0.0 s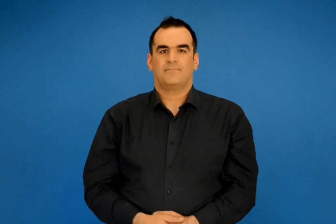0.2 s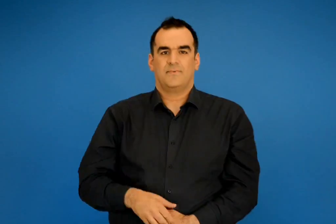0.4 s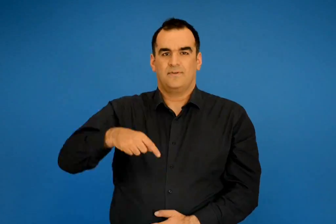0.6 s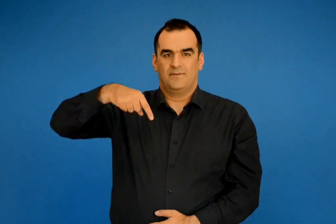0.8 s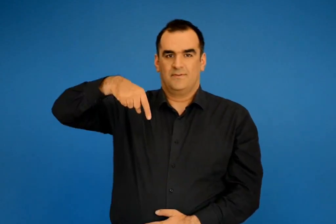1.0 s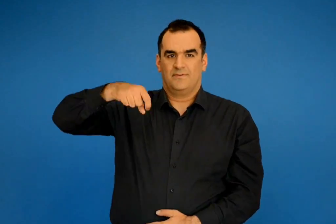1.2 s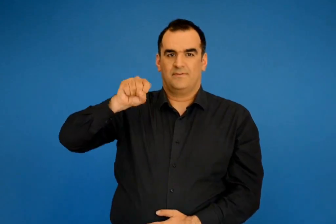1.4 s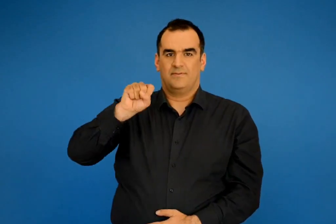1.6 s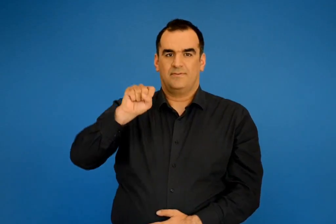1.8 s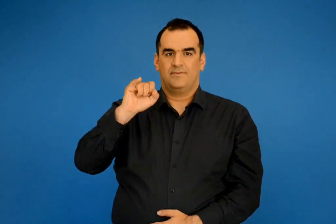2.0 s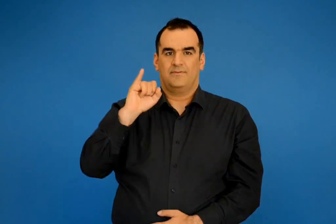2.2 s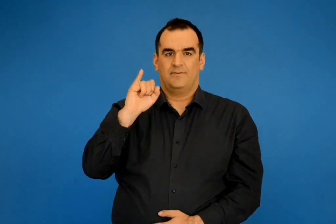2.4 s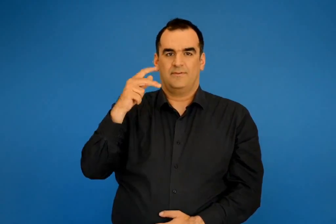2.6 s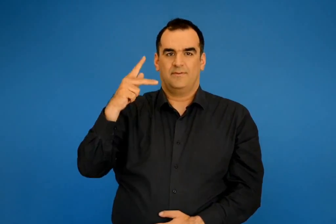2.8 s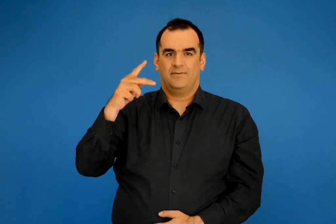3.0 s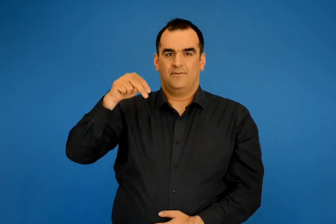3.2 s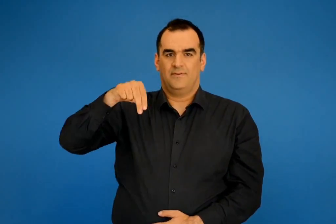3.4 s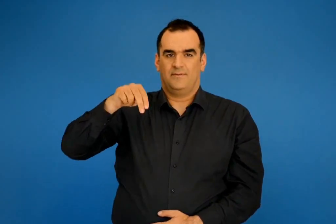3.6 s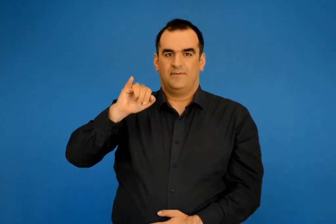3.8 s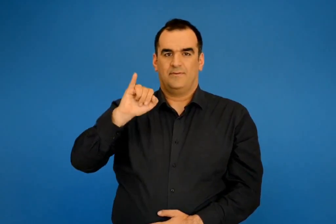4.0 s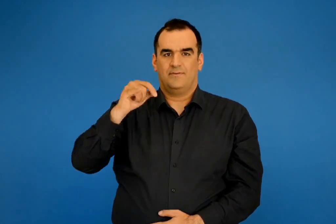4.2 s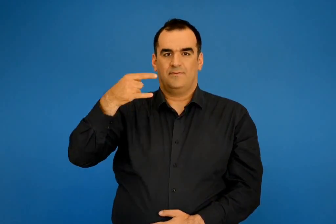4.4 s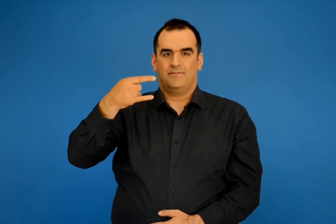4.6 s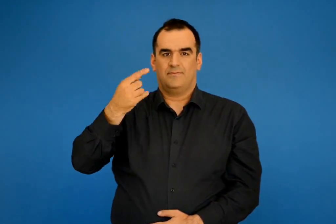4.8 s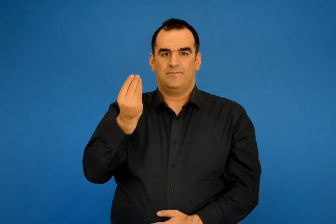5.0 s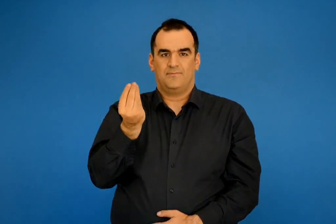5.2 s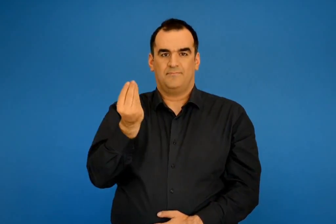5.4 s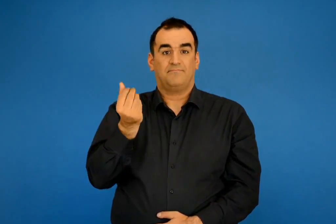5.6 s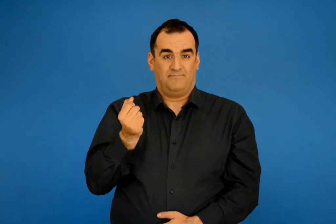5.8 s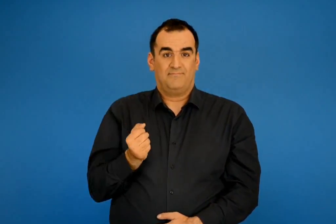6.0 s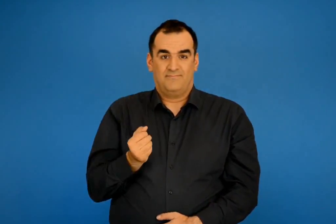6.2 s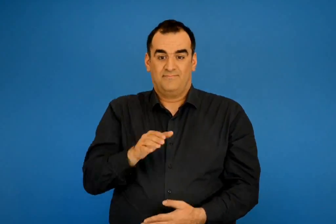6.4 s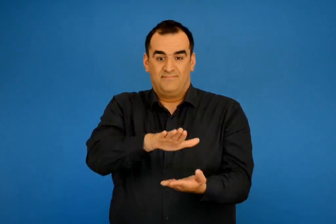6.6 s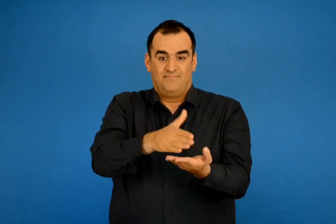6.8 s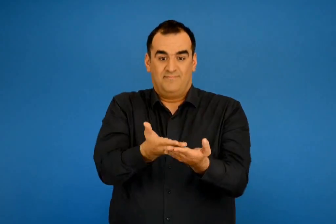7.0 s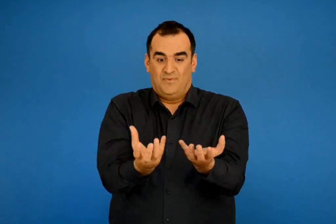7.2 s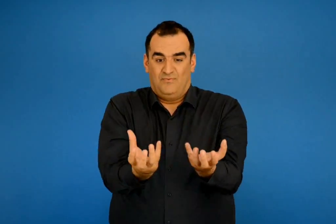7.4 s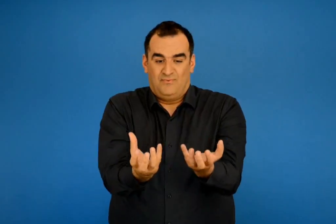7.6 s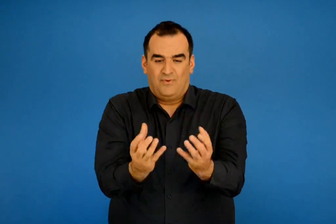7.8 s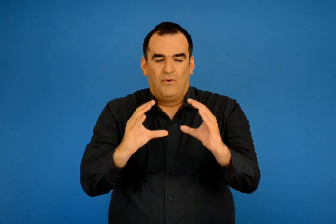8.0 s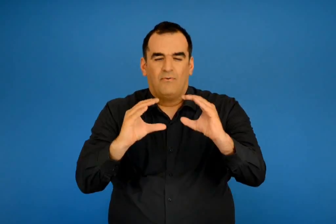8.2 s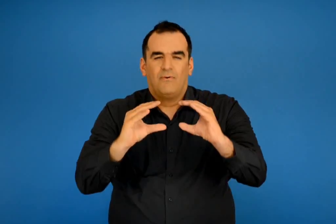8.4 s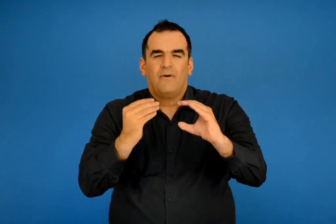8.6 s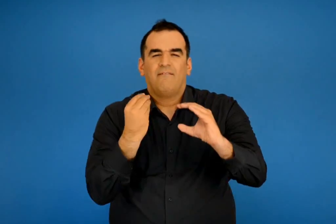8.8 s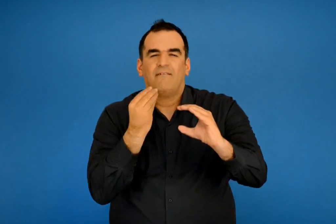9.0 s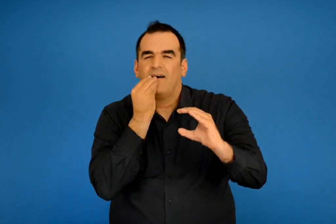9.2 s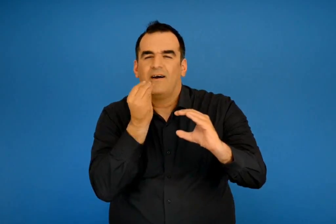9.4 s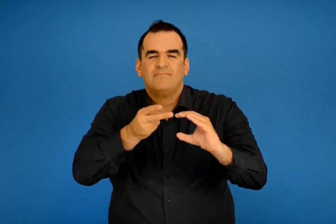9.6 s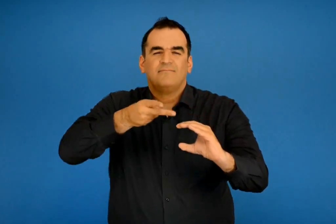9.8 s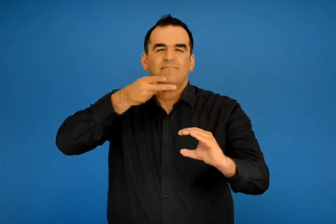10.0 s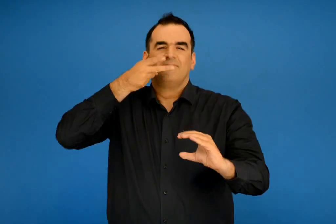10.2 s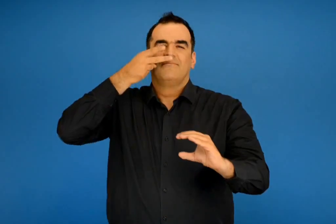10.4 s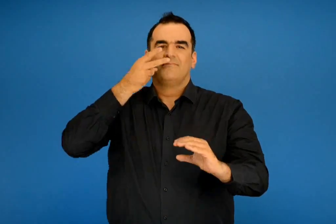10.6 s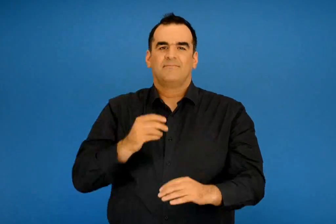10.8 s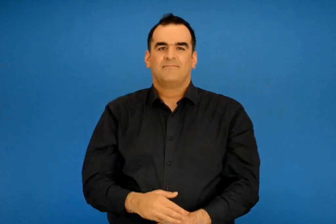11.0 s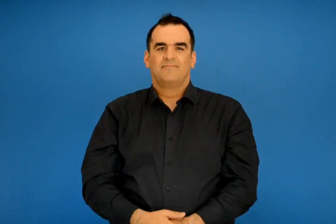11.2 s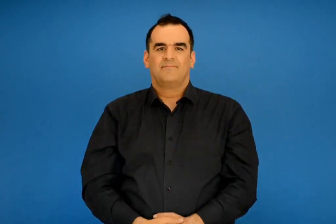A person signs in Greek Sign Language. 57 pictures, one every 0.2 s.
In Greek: τσικνίζω ψήνω φαγητό τόσο ώστε να ψιλοκαεί και να μυρίσει
